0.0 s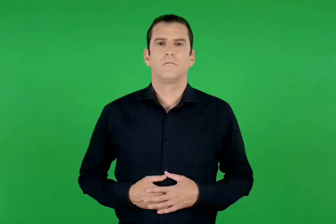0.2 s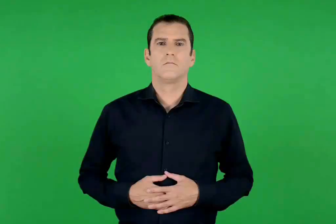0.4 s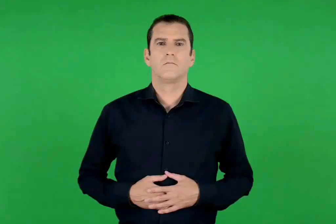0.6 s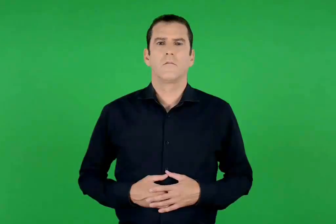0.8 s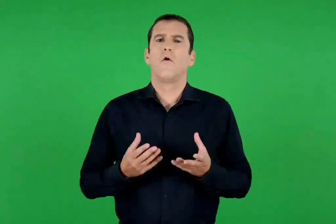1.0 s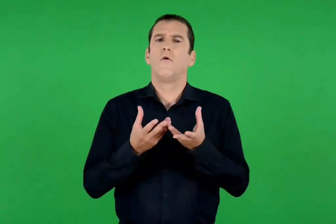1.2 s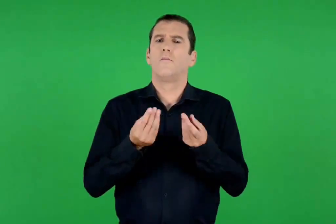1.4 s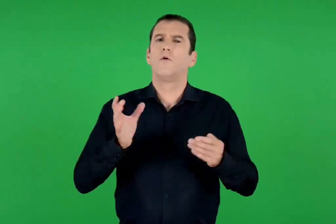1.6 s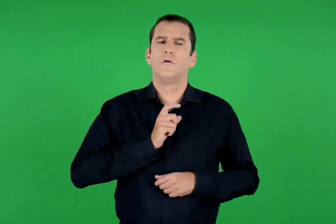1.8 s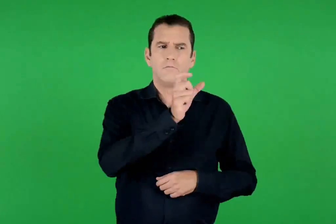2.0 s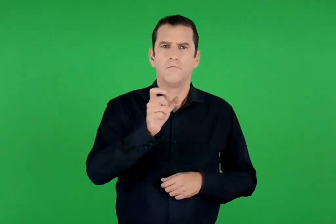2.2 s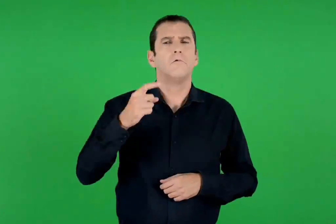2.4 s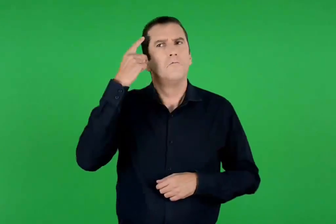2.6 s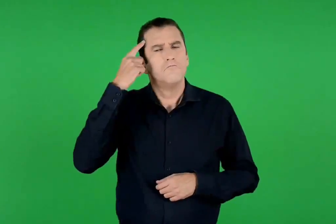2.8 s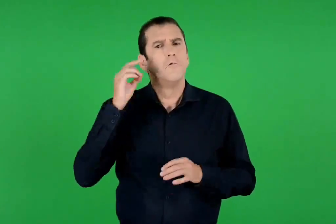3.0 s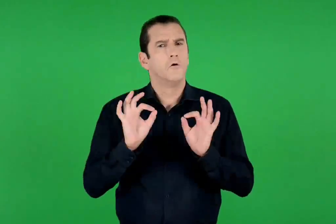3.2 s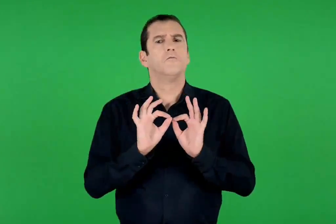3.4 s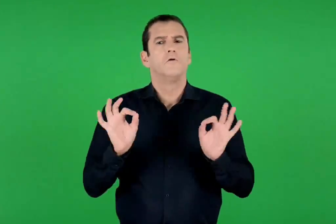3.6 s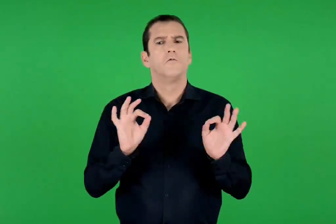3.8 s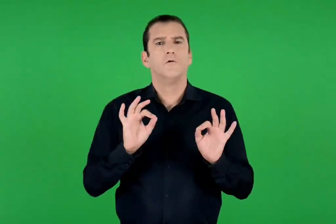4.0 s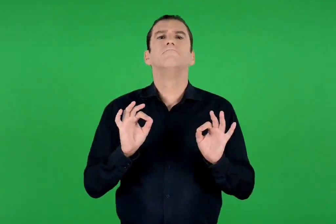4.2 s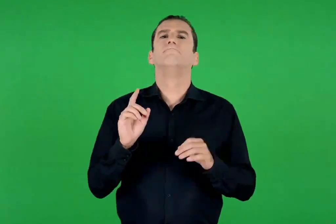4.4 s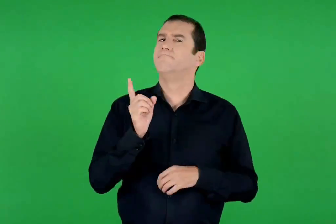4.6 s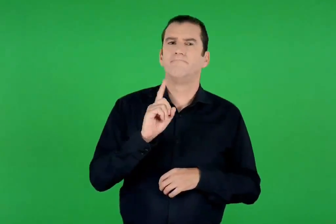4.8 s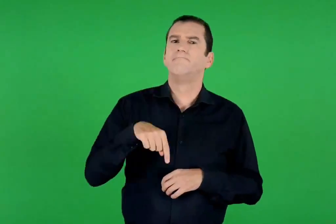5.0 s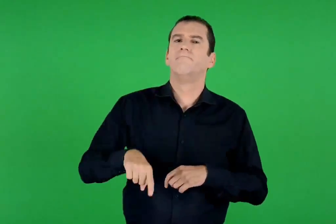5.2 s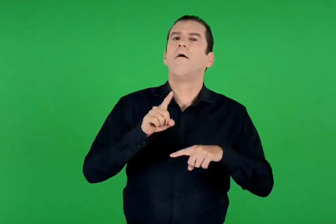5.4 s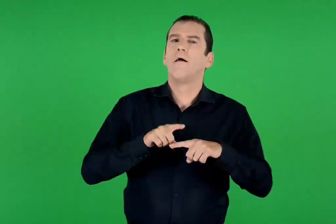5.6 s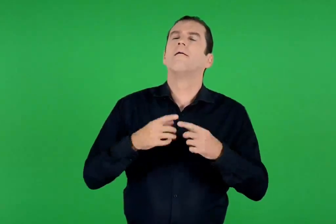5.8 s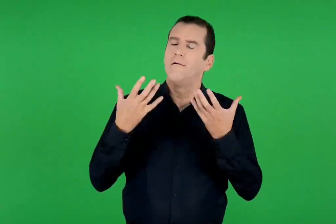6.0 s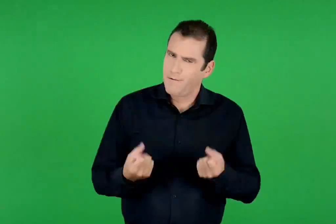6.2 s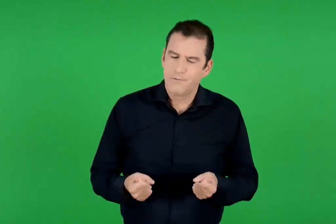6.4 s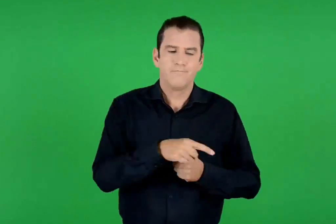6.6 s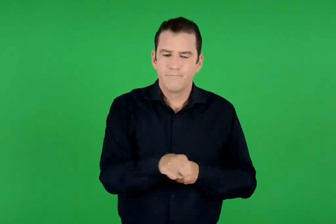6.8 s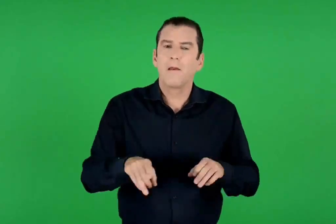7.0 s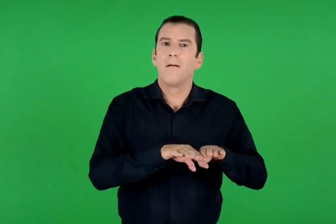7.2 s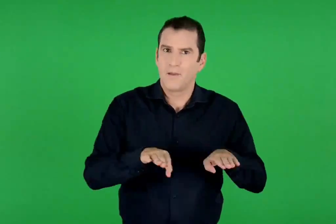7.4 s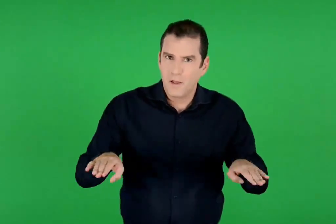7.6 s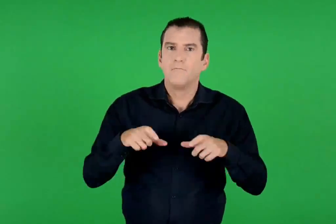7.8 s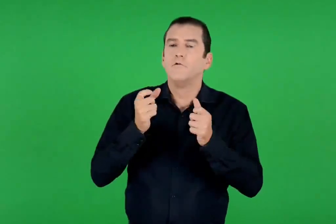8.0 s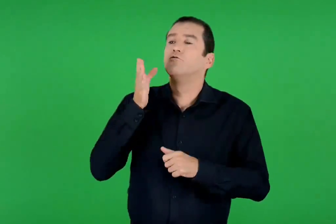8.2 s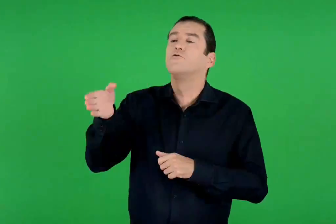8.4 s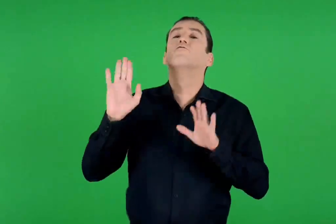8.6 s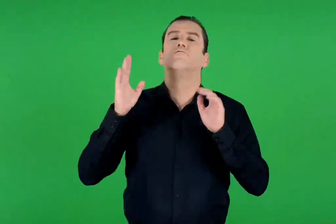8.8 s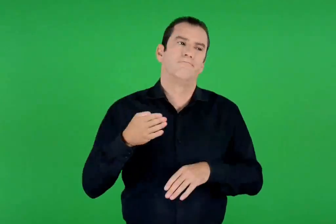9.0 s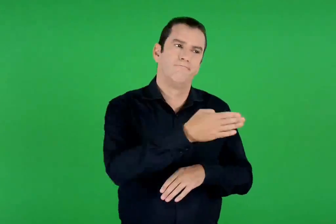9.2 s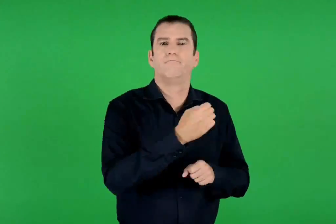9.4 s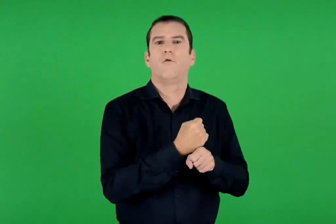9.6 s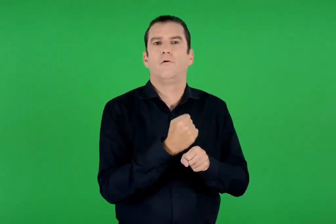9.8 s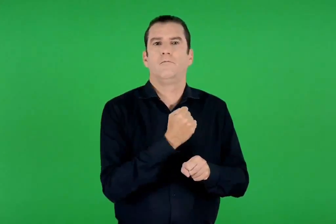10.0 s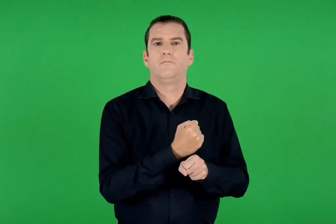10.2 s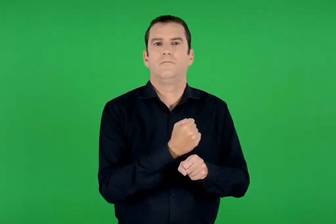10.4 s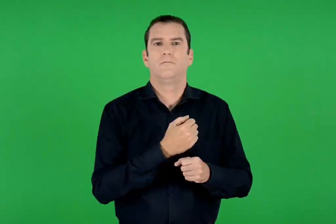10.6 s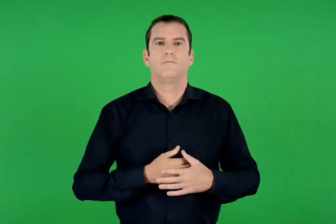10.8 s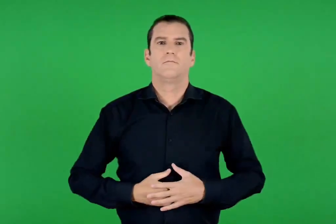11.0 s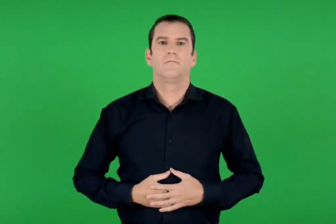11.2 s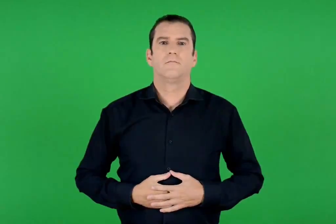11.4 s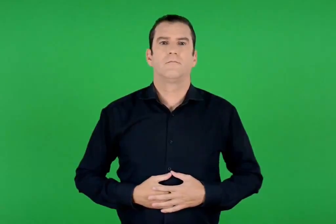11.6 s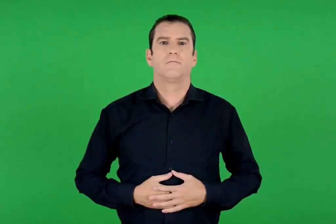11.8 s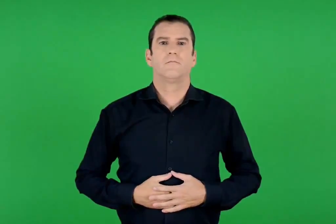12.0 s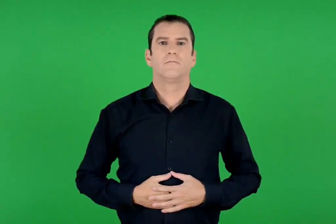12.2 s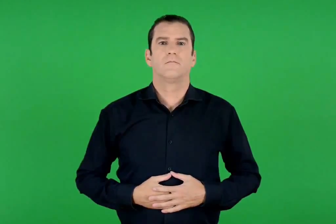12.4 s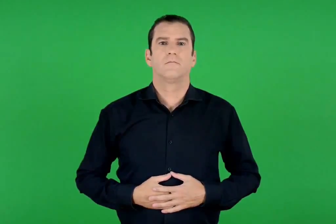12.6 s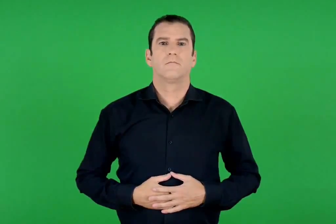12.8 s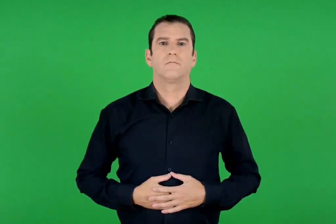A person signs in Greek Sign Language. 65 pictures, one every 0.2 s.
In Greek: αντίθετα από ό ,τι θα νόμιζαν πολλοί , το φαινόμενο των παιδιών που δεν πάνε στο σχολείο και εργάζονται δεν είναι άγνωστο και στην ελλάδα
